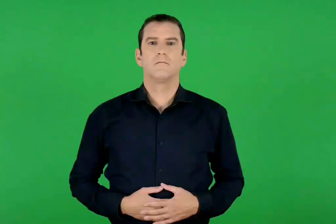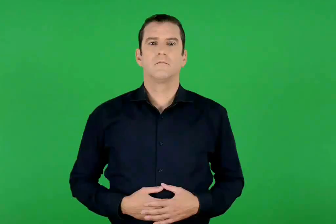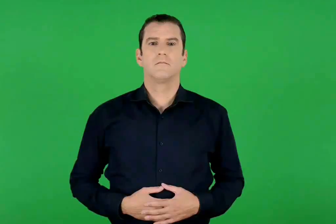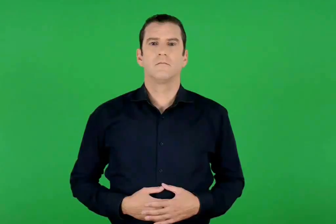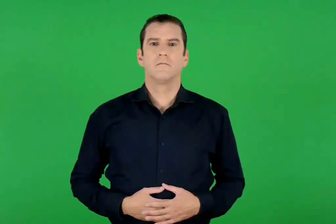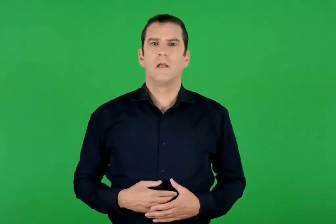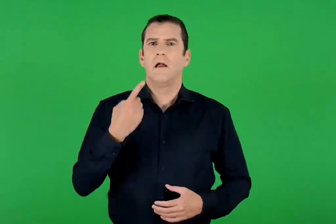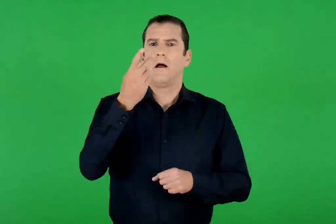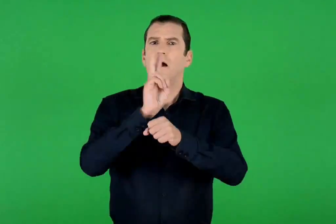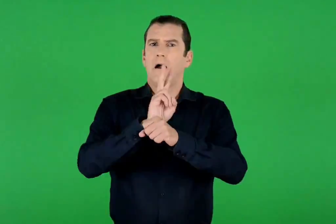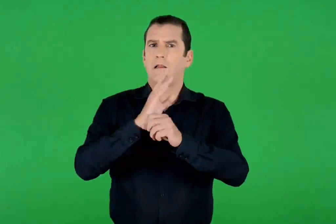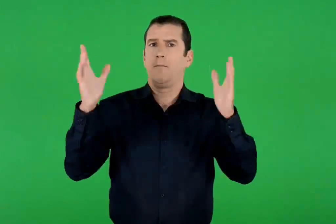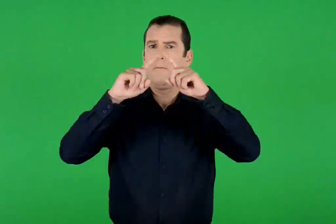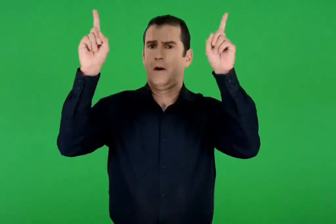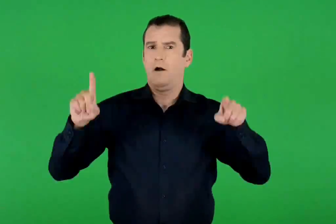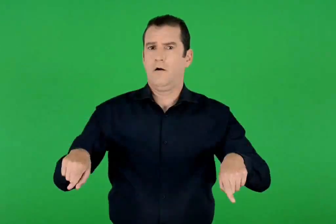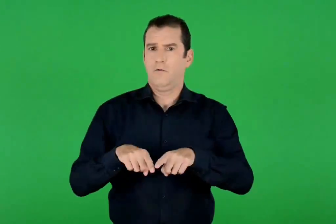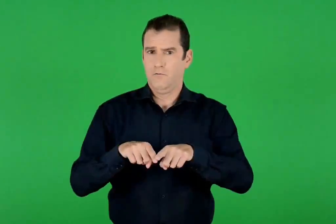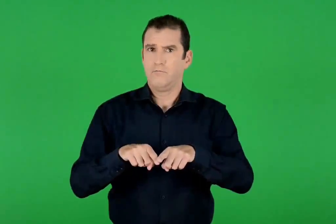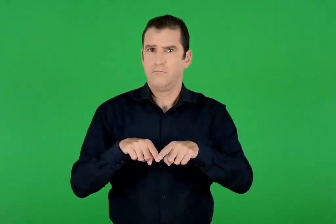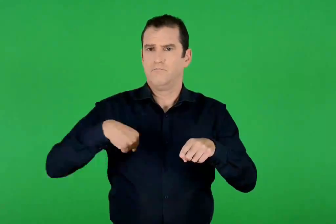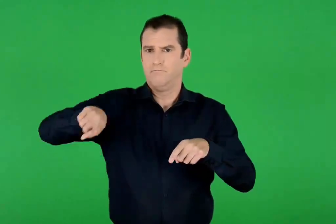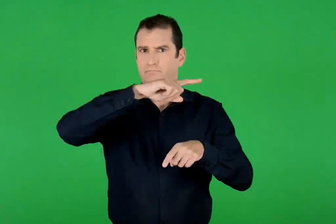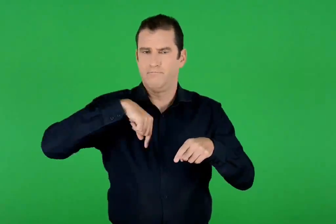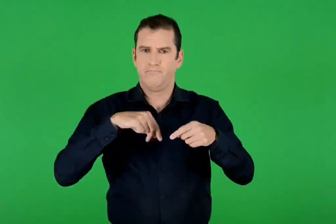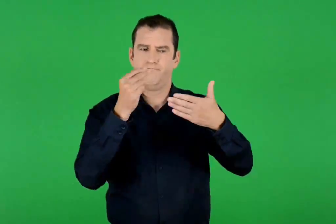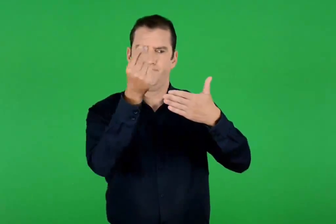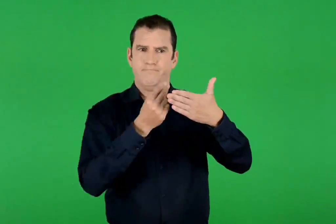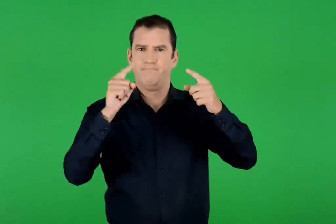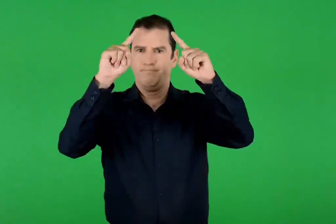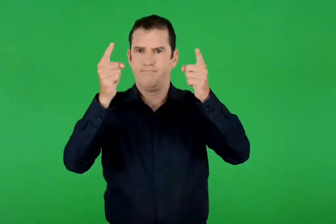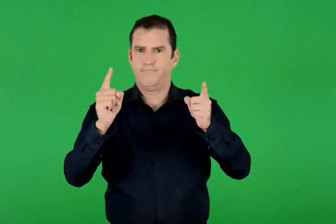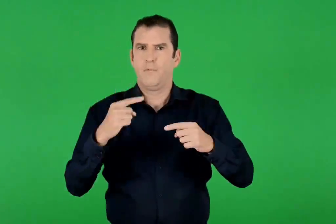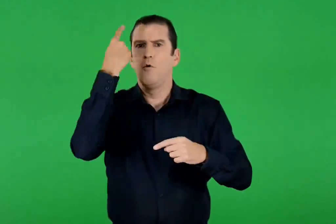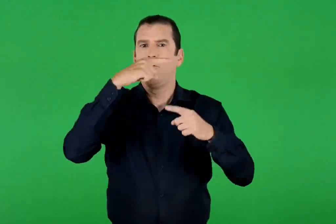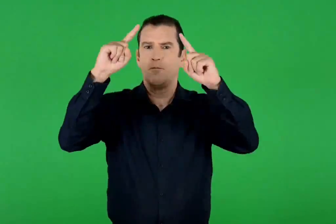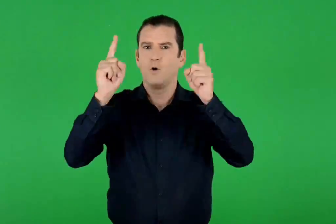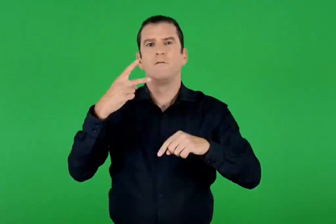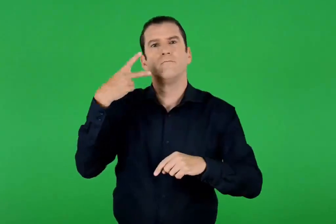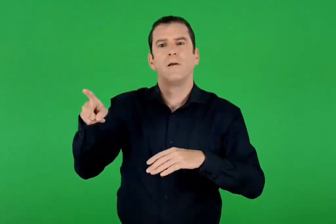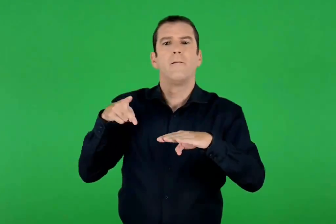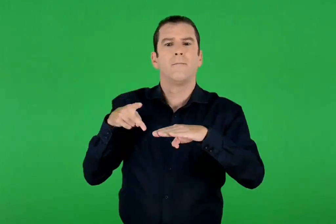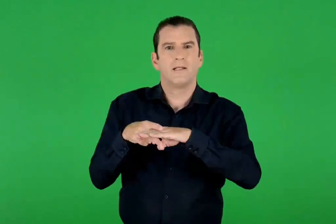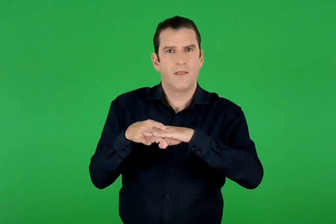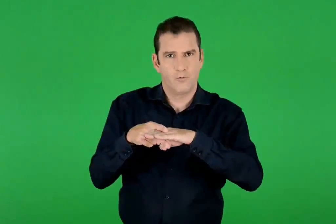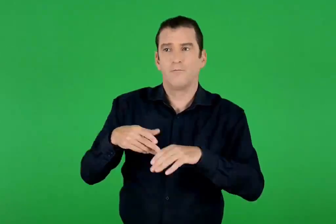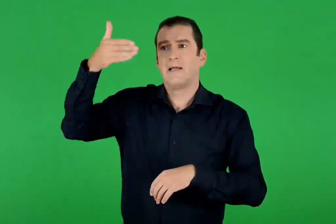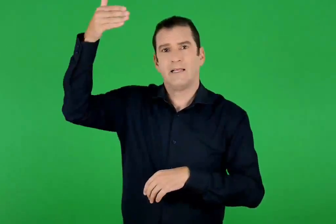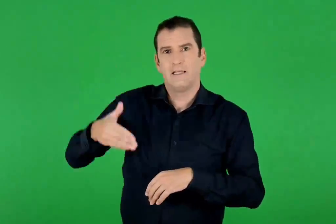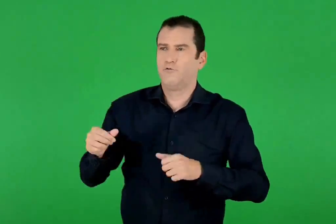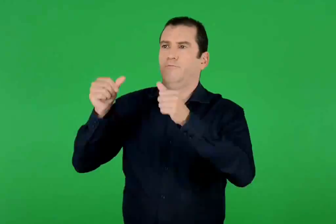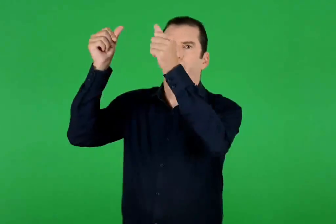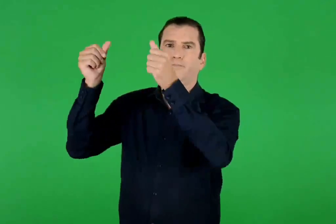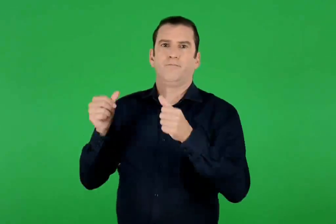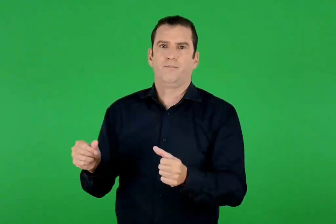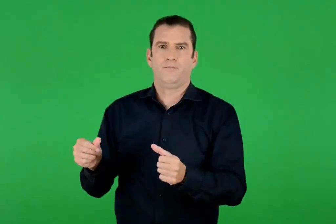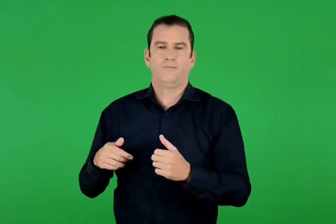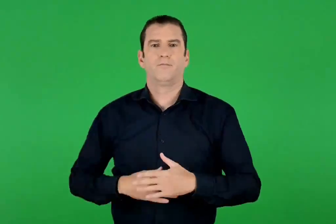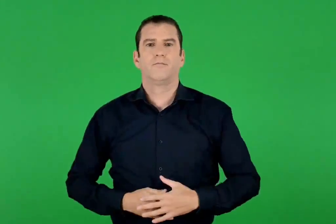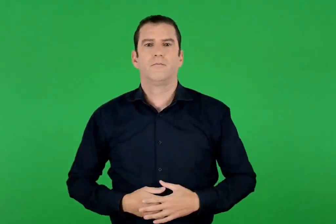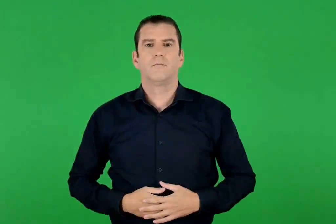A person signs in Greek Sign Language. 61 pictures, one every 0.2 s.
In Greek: σε ένα μεγάλο χαρτί , σχεδιάζουμε το περίγραμμα της μορφής του ματθαίου λευί και το κολλάμε στον τοίχο
